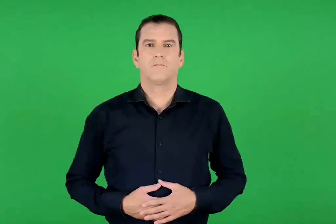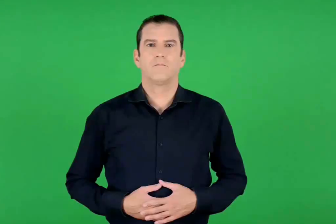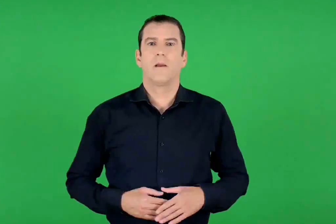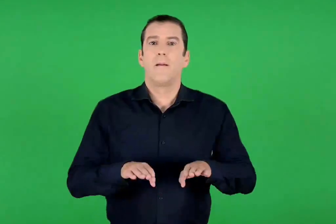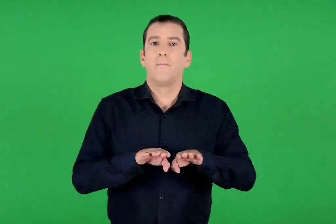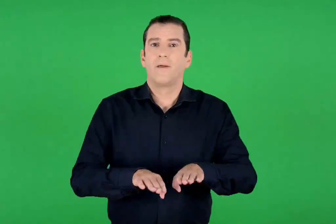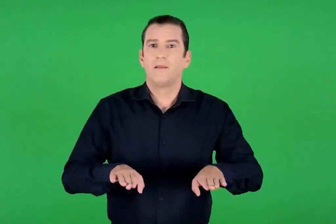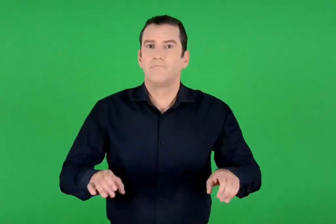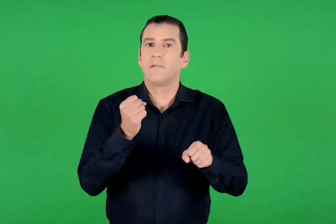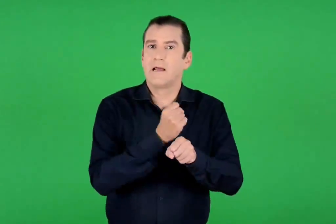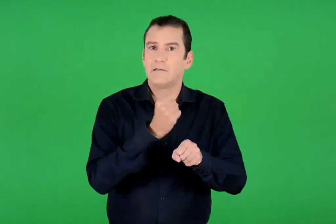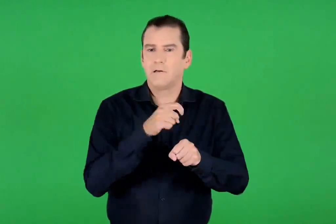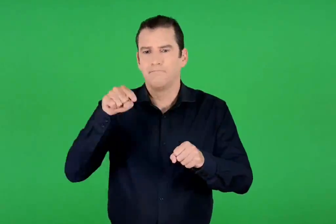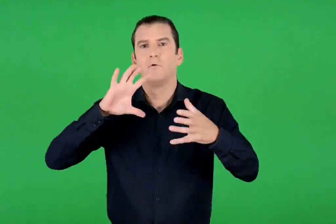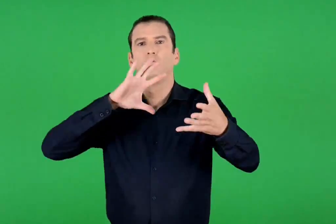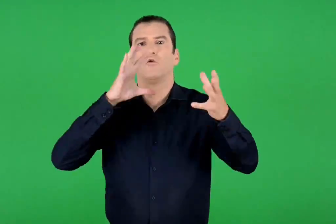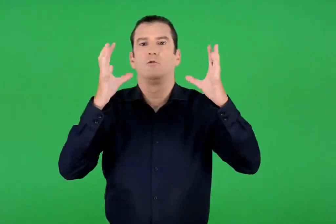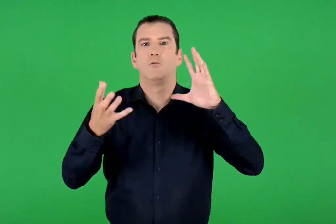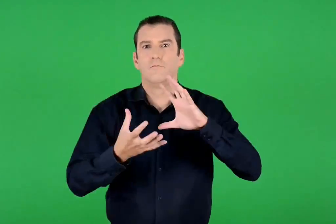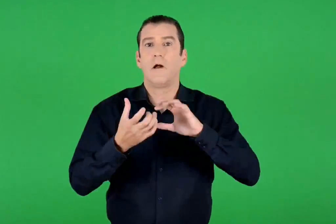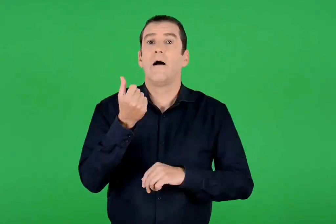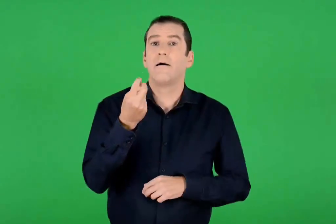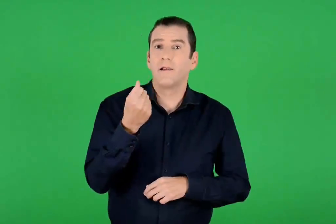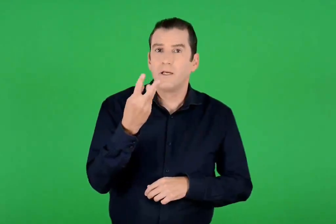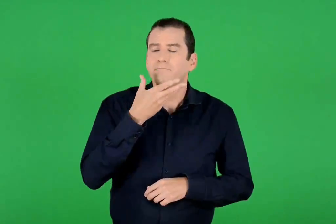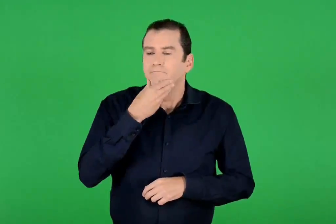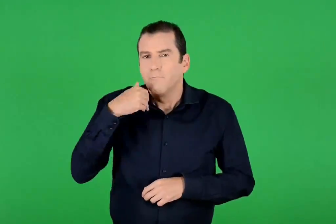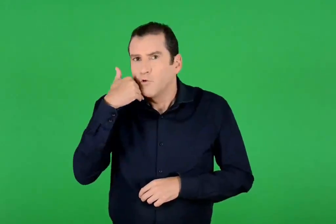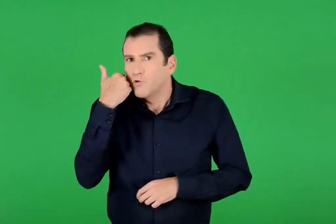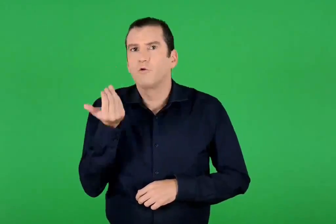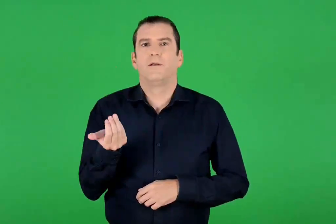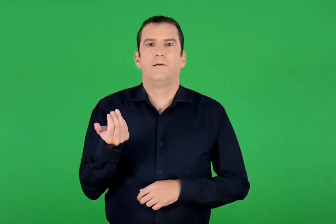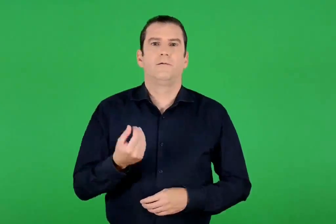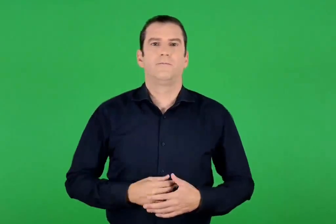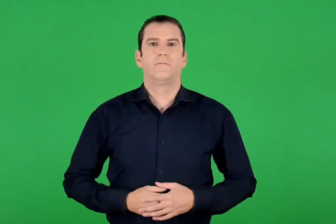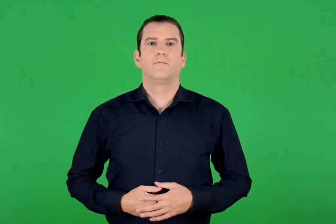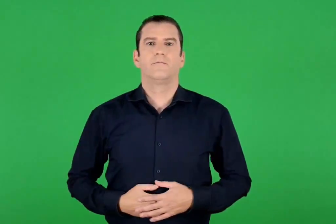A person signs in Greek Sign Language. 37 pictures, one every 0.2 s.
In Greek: η παιδική εργασία στον κόσμο. οι αριθμοί της ντροπής
